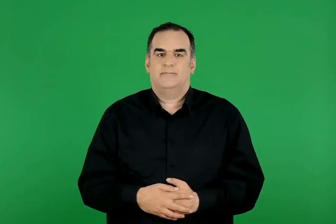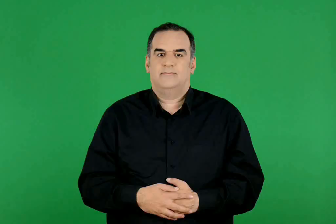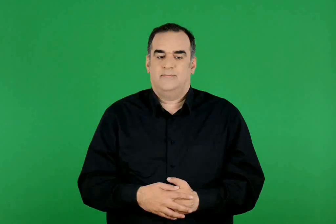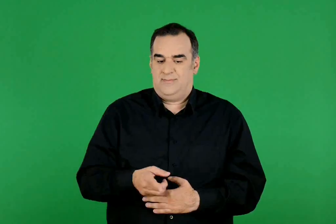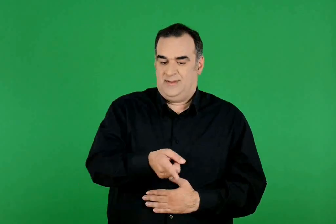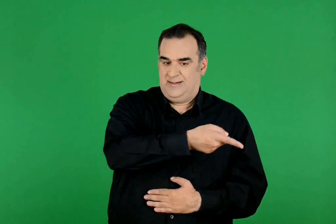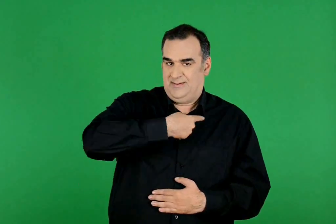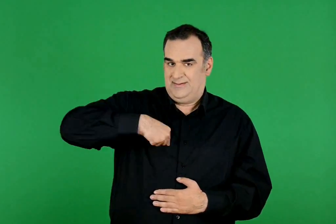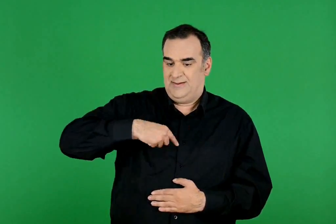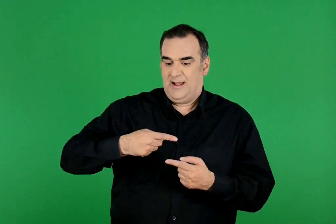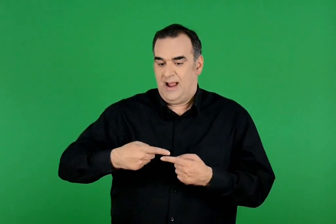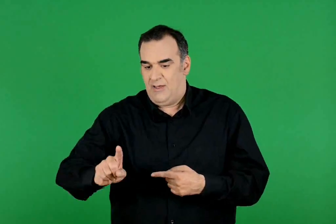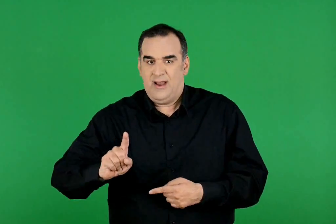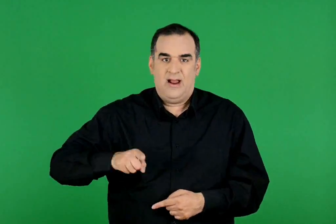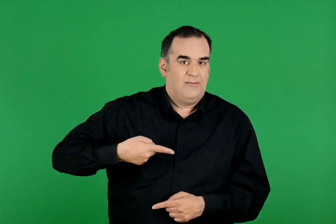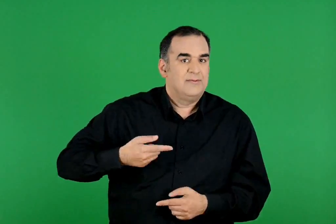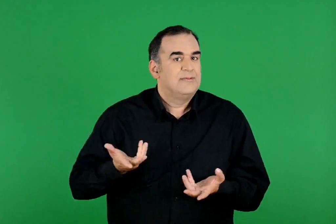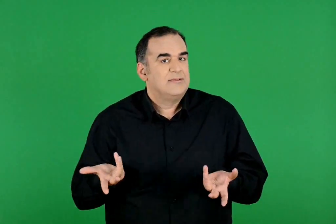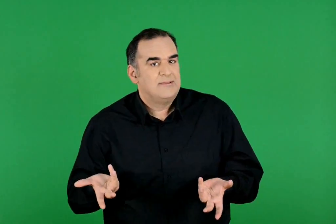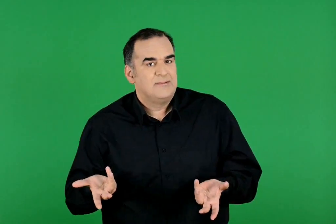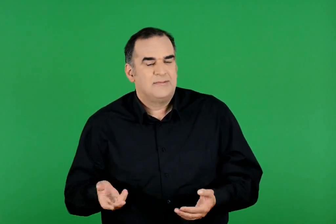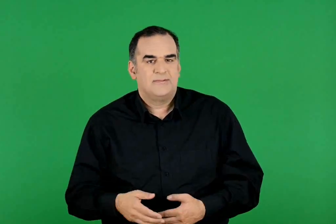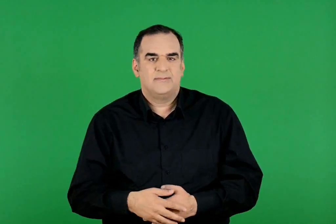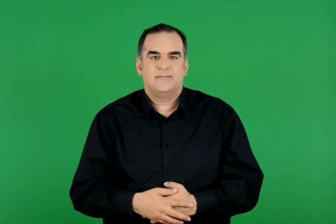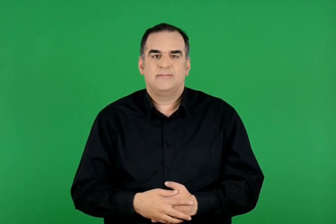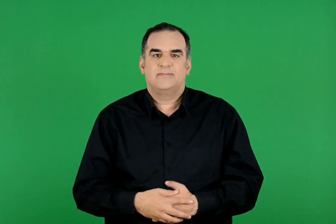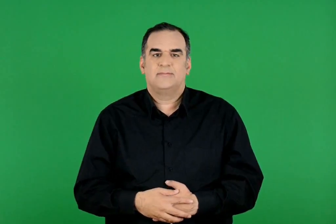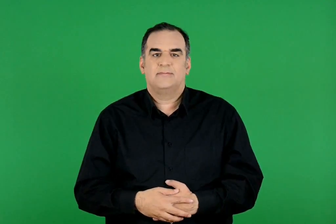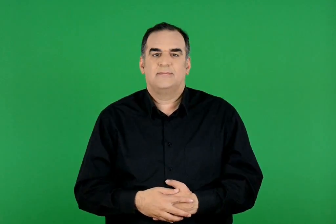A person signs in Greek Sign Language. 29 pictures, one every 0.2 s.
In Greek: από εμάς διαφέρουν
